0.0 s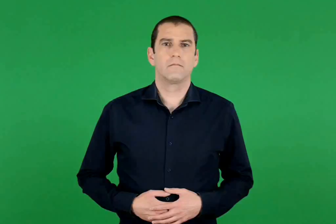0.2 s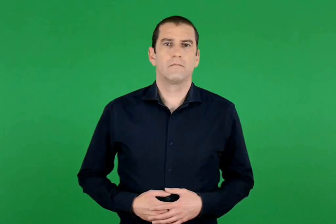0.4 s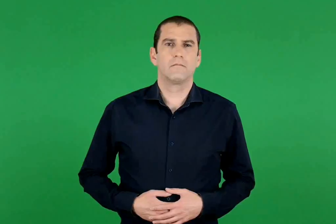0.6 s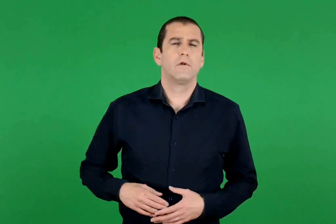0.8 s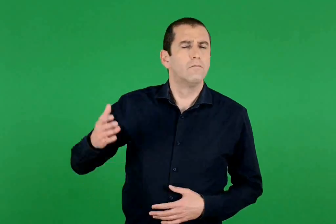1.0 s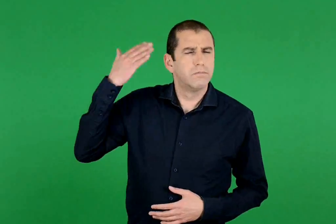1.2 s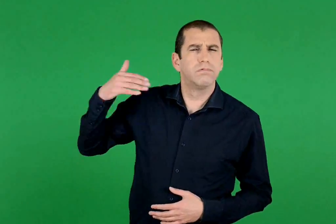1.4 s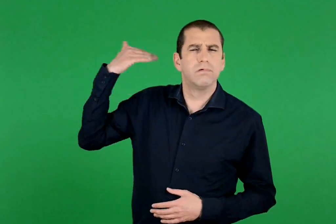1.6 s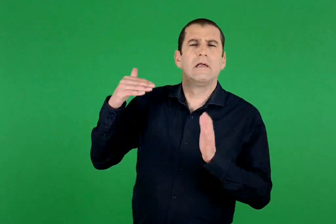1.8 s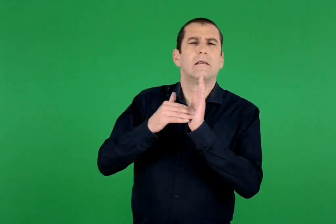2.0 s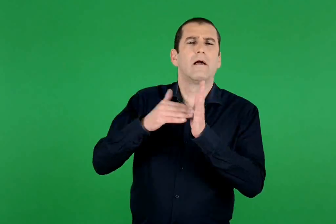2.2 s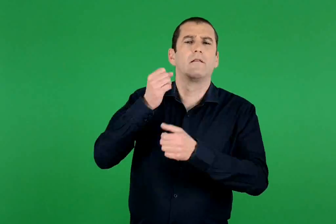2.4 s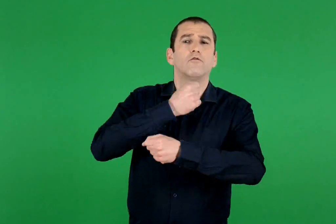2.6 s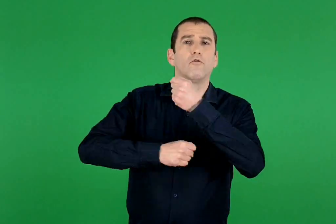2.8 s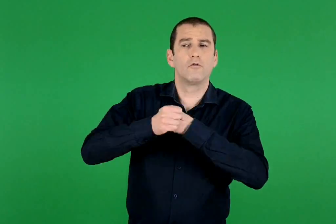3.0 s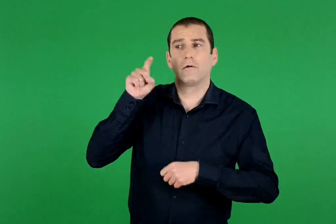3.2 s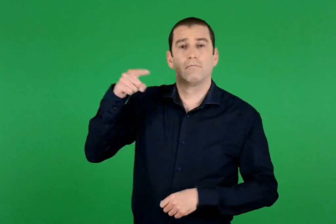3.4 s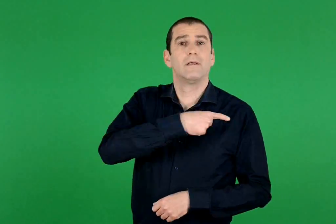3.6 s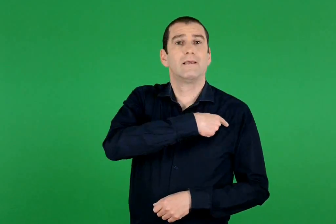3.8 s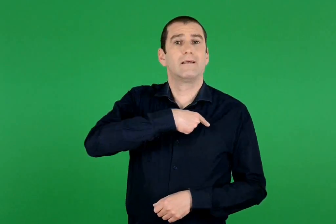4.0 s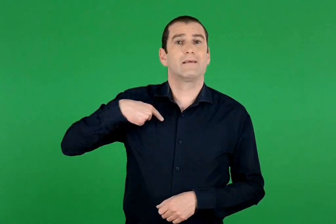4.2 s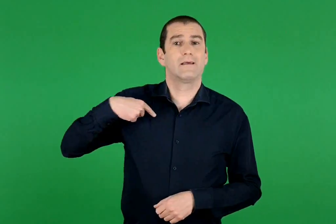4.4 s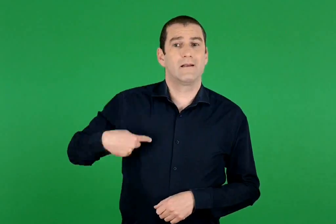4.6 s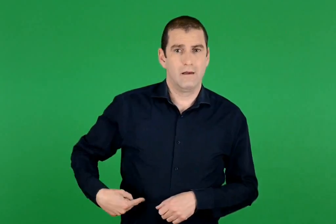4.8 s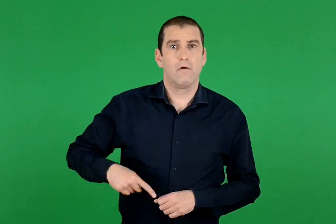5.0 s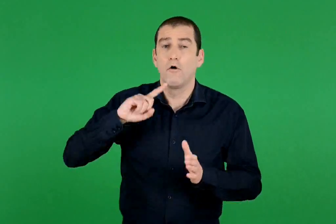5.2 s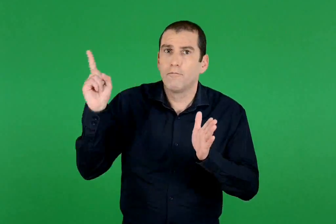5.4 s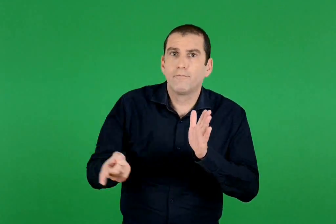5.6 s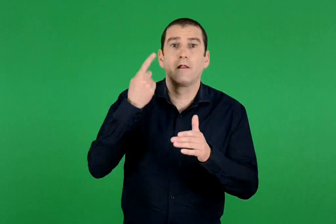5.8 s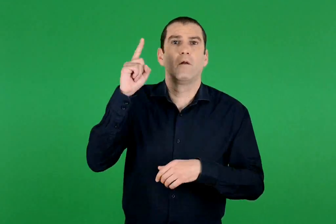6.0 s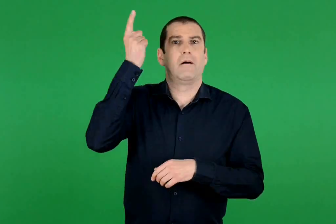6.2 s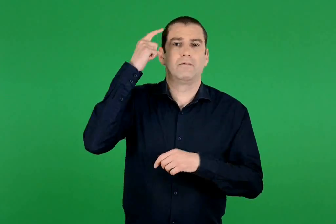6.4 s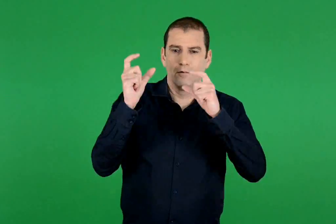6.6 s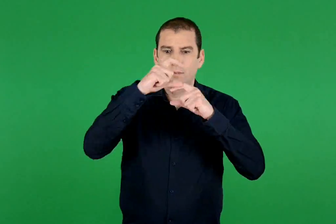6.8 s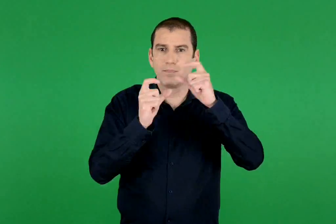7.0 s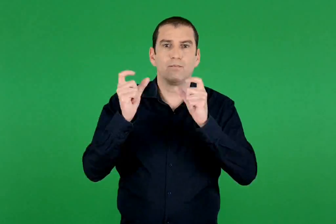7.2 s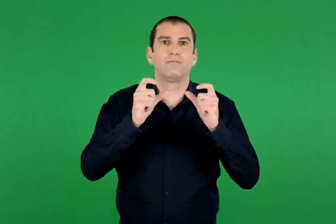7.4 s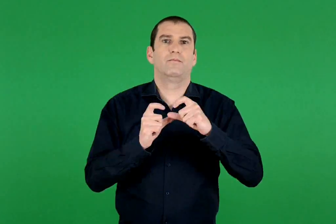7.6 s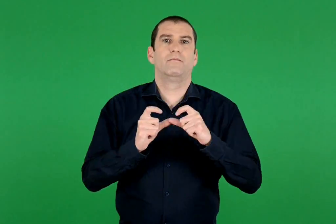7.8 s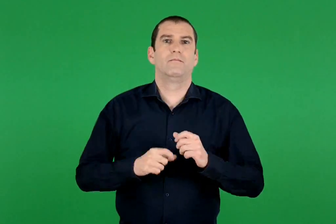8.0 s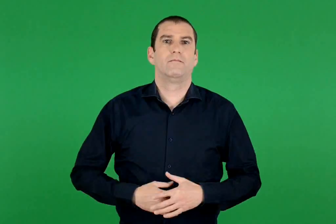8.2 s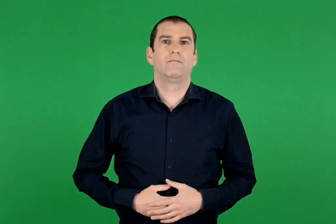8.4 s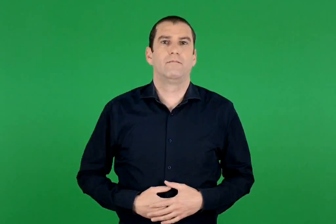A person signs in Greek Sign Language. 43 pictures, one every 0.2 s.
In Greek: χρησιμοποιήθηκε για πρώτη φορά στην κίνα πριν από χιλιάδες χρόνια
